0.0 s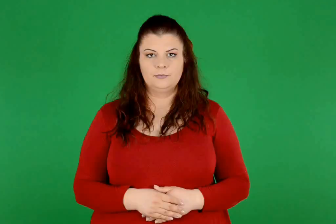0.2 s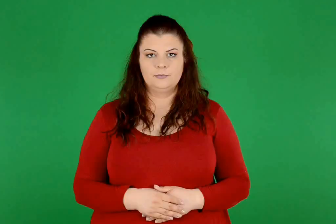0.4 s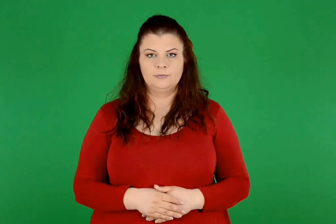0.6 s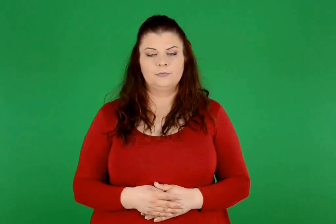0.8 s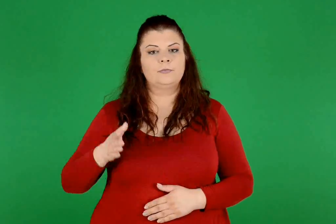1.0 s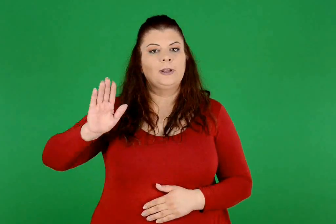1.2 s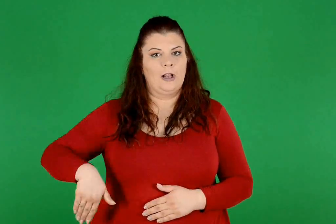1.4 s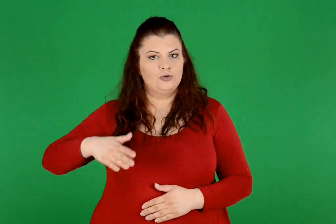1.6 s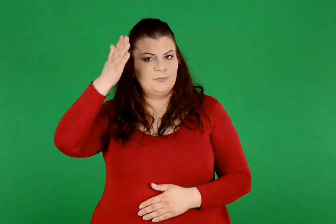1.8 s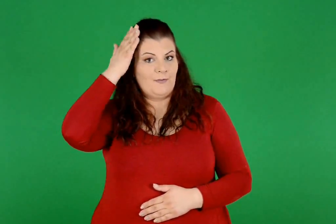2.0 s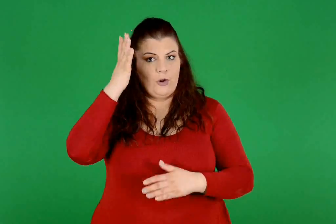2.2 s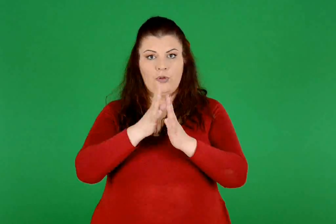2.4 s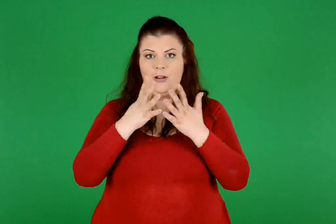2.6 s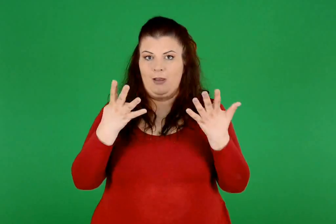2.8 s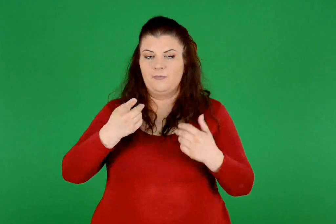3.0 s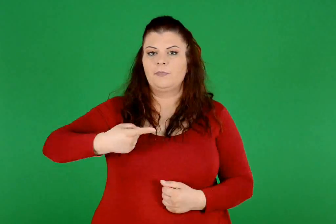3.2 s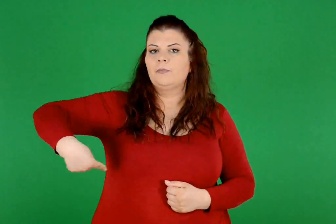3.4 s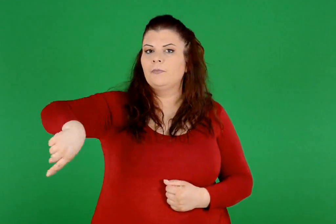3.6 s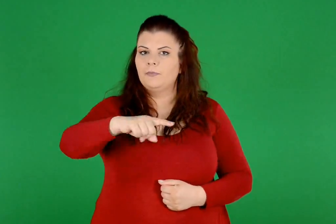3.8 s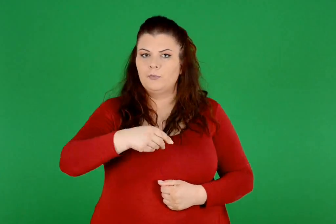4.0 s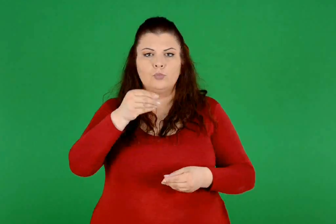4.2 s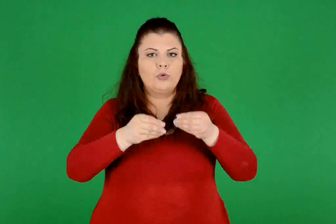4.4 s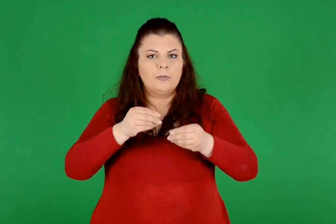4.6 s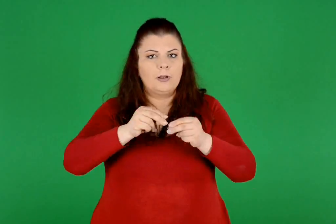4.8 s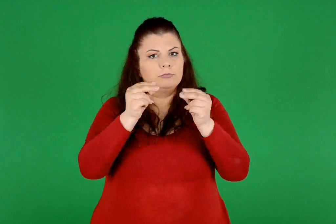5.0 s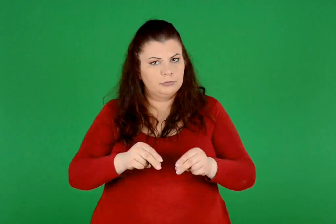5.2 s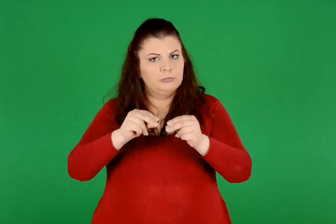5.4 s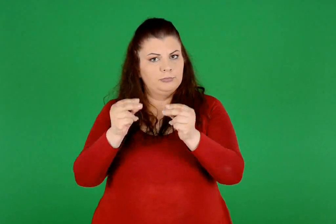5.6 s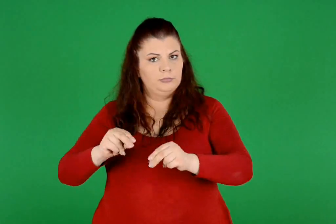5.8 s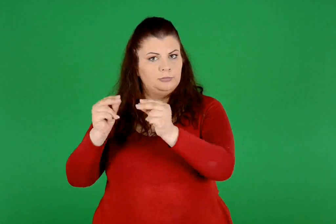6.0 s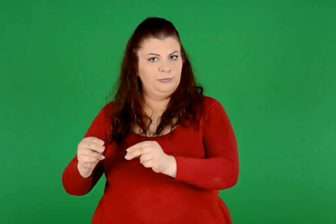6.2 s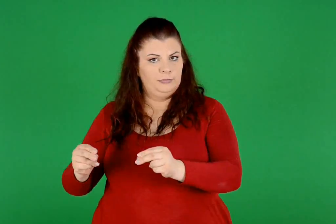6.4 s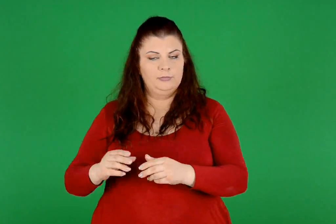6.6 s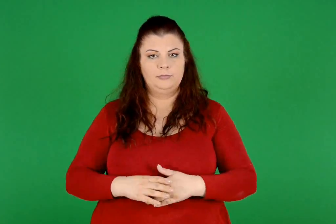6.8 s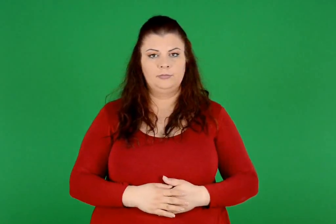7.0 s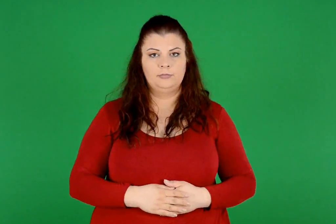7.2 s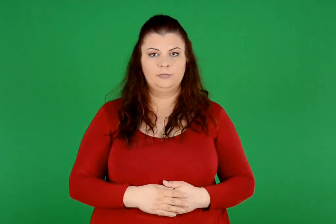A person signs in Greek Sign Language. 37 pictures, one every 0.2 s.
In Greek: τέλος , στο 19ο κεφάλαιο θα λύσουμε προβλήματα
